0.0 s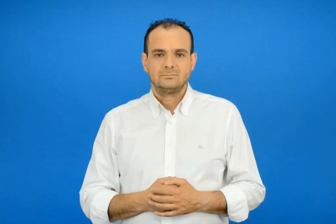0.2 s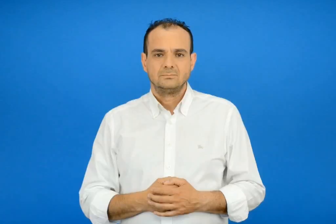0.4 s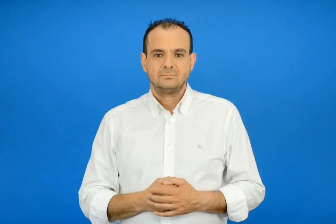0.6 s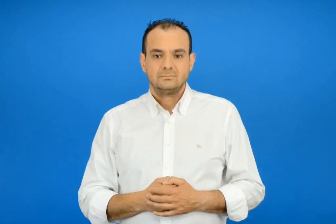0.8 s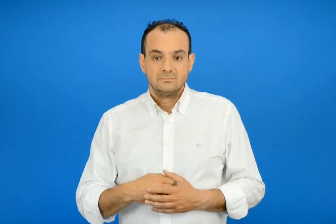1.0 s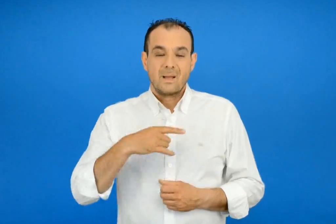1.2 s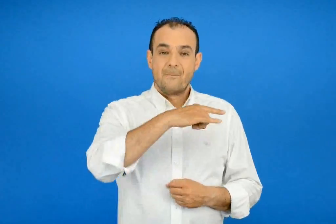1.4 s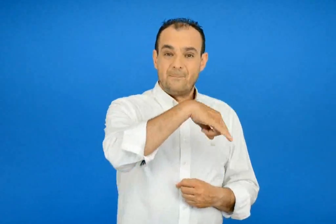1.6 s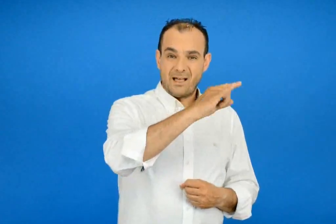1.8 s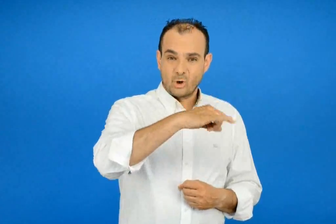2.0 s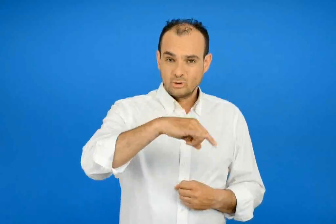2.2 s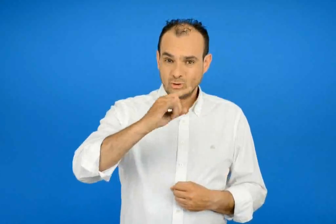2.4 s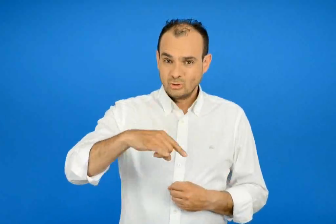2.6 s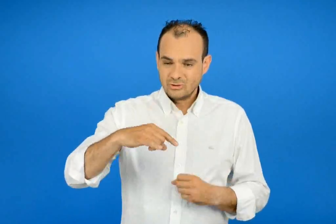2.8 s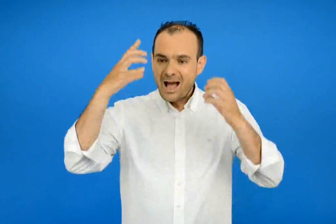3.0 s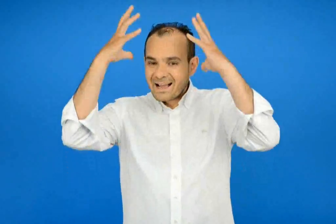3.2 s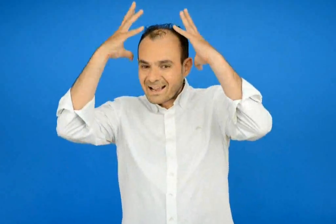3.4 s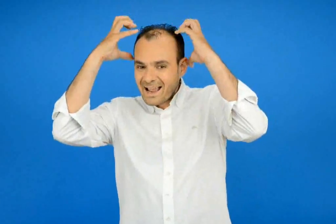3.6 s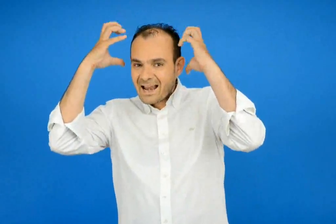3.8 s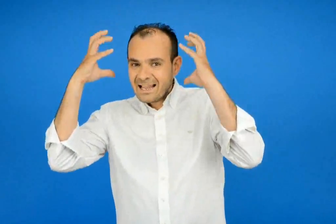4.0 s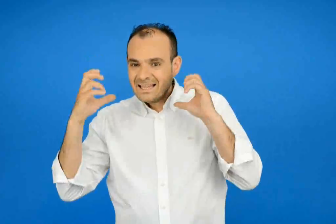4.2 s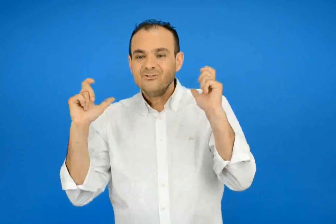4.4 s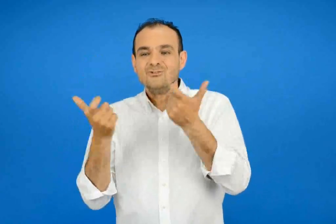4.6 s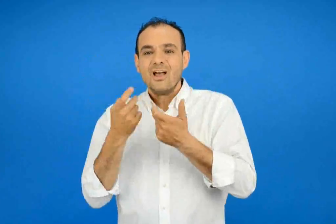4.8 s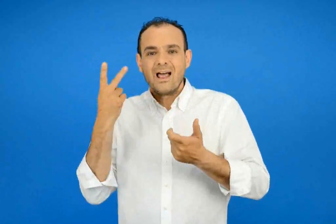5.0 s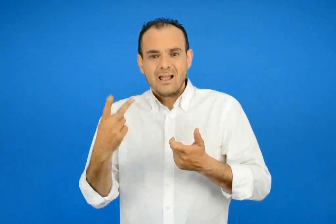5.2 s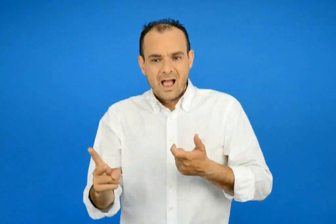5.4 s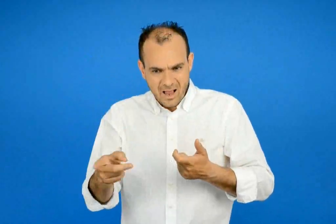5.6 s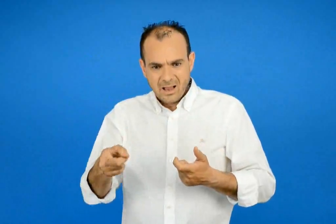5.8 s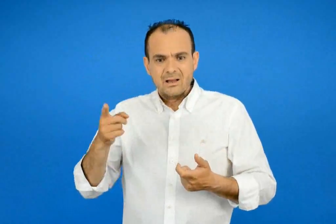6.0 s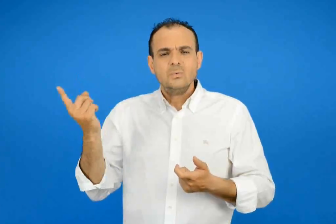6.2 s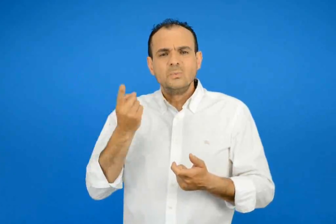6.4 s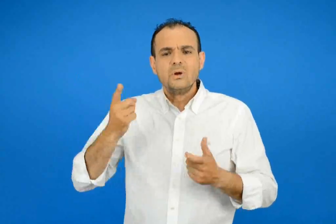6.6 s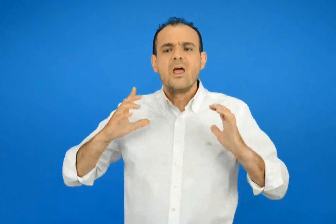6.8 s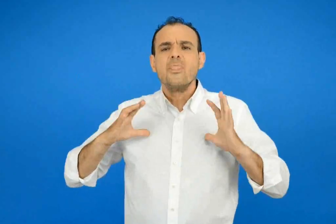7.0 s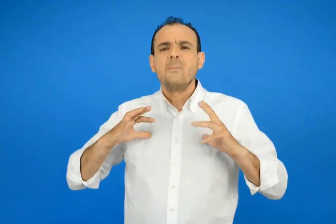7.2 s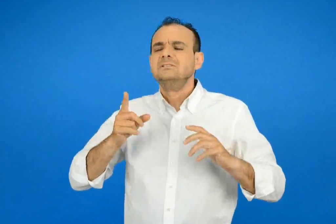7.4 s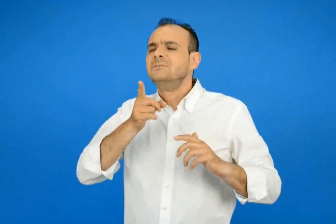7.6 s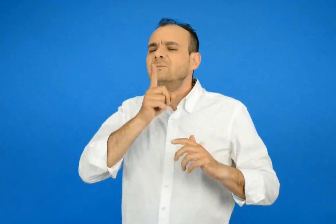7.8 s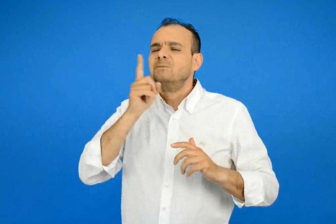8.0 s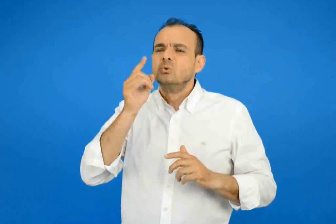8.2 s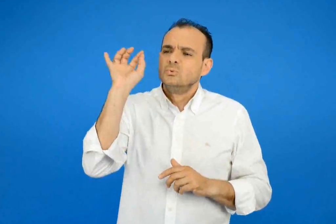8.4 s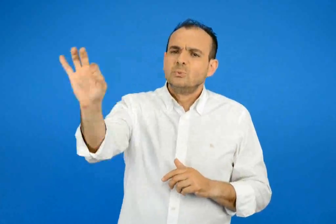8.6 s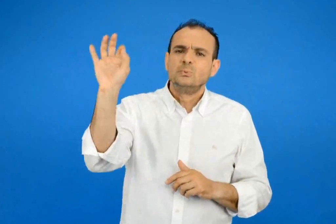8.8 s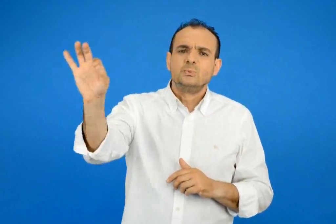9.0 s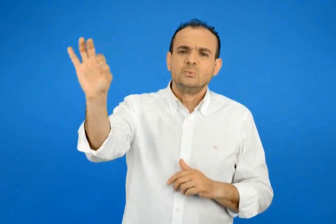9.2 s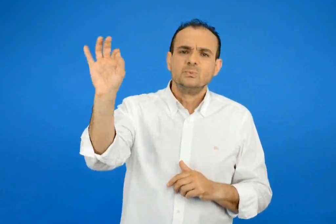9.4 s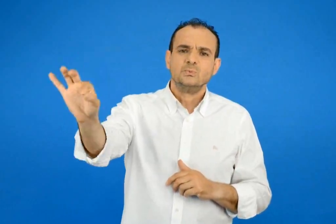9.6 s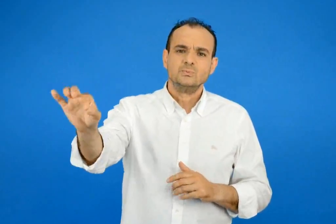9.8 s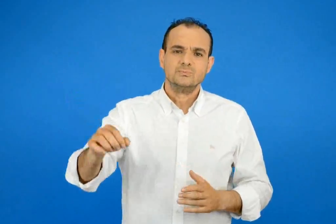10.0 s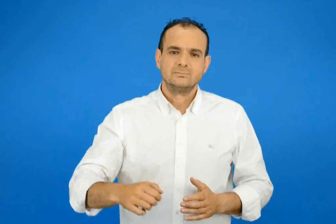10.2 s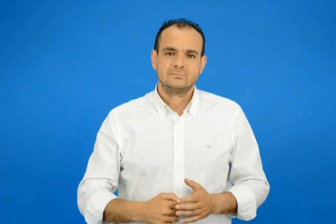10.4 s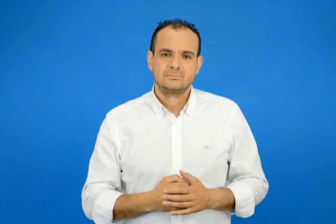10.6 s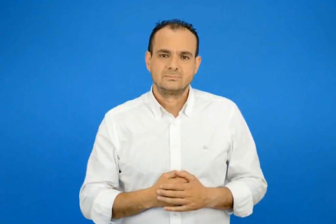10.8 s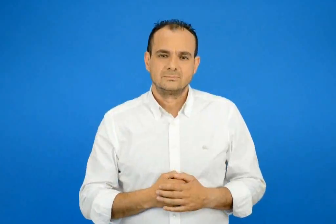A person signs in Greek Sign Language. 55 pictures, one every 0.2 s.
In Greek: ο κύριος πέτρος και η γαλήνη με την οικογένεια της περνούν πάντα τις διακοπές τους στο ίδιο μέρος
